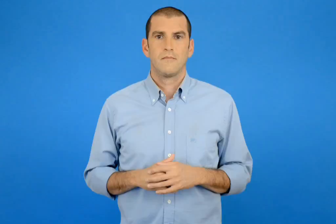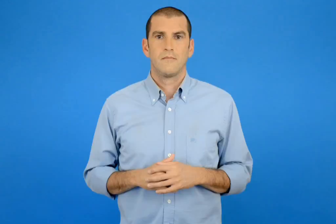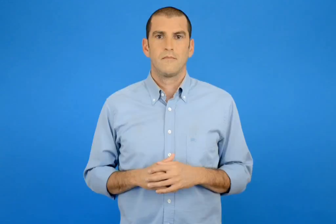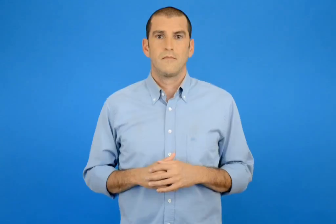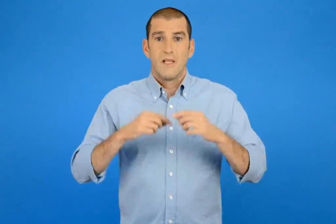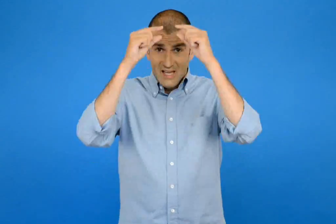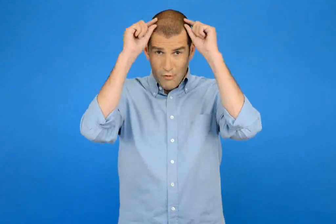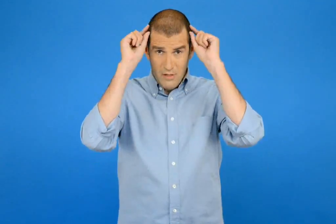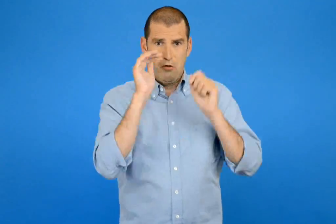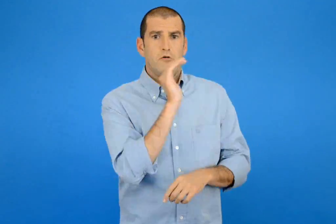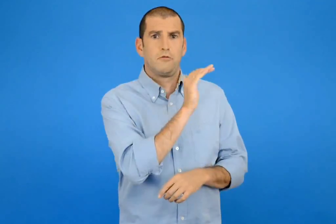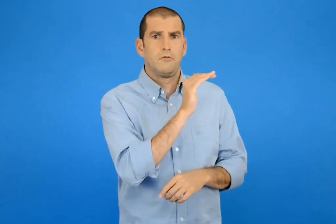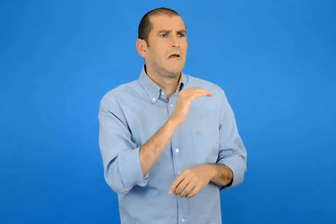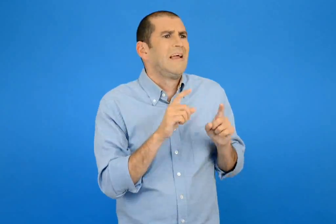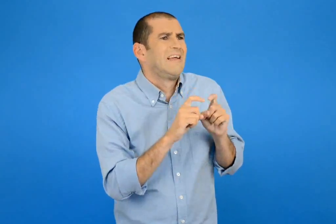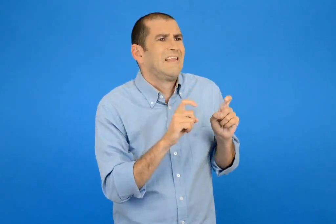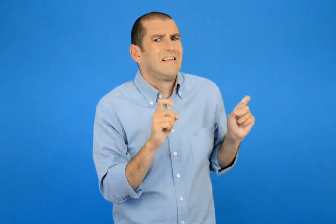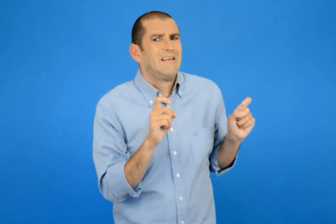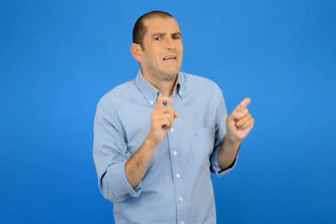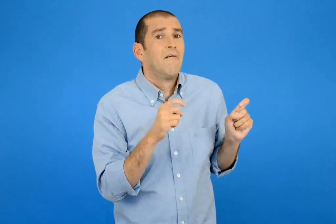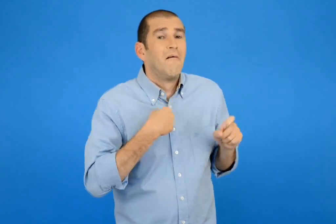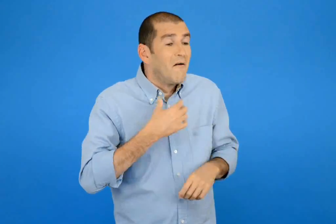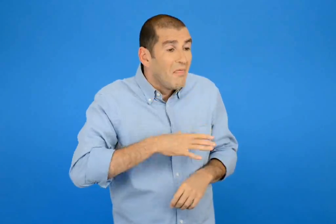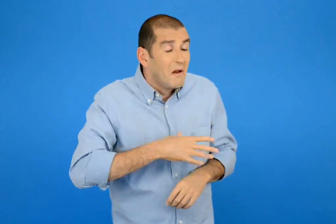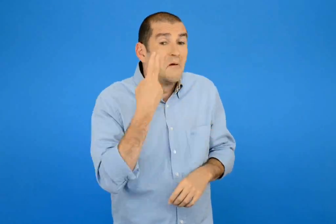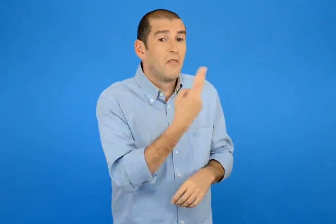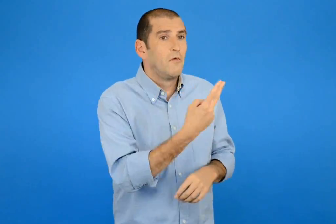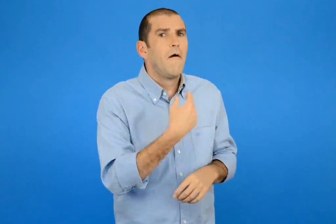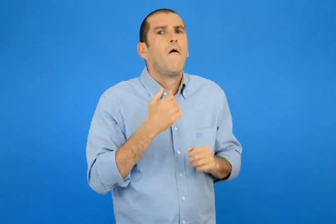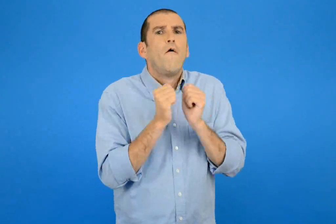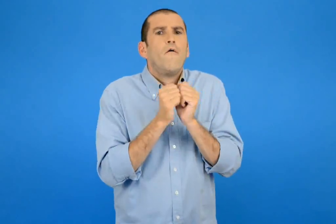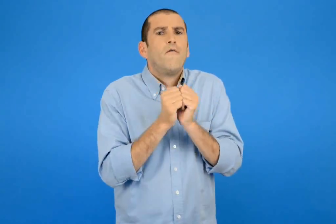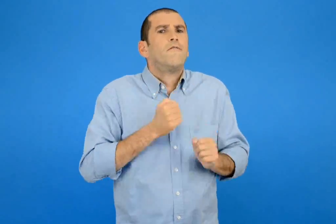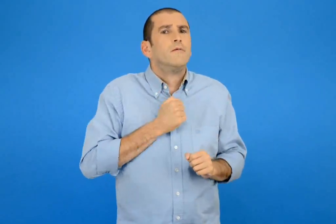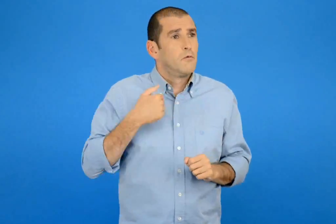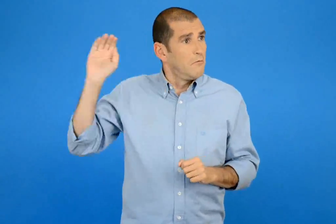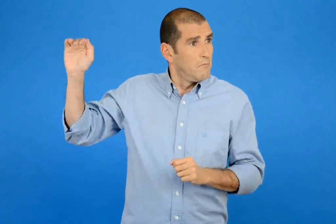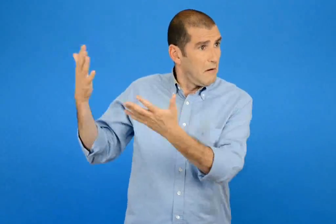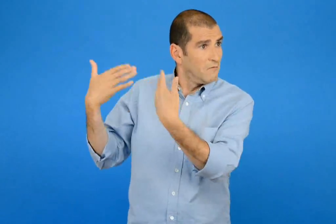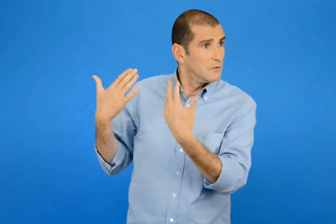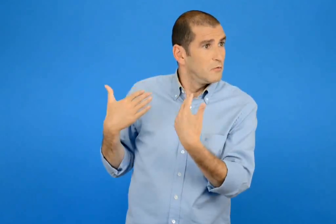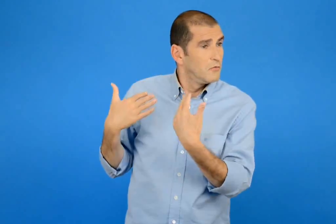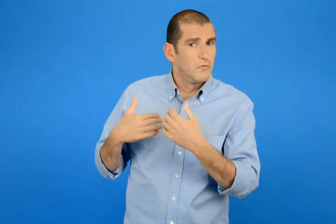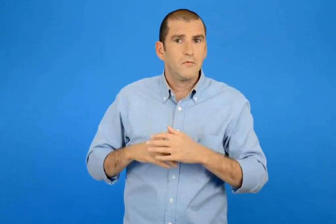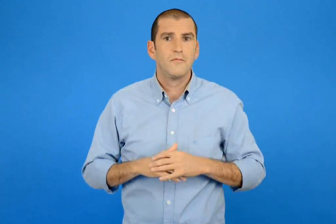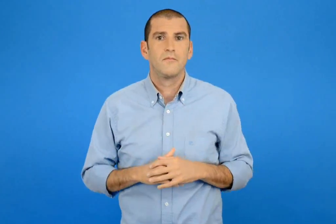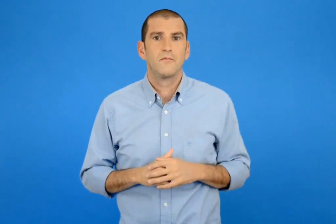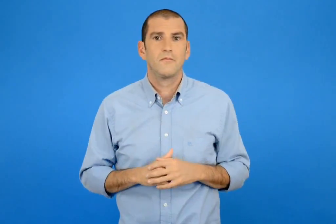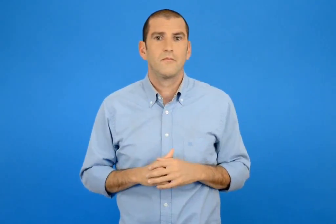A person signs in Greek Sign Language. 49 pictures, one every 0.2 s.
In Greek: τι είναι ; θα ήθελα να δω να φωνάξω και τους φίλους μου ; ρώτησε η ιωάννα
